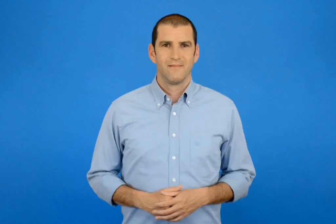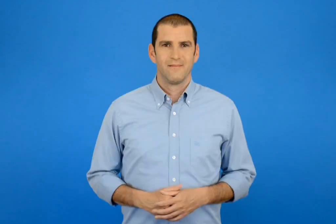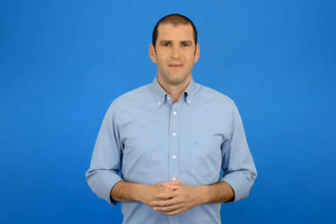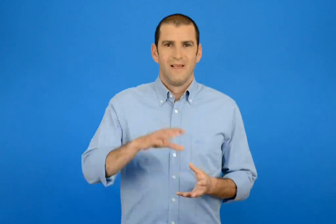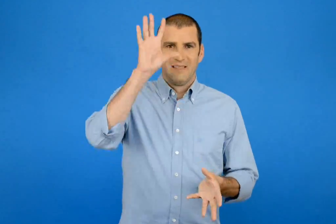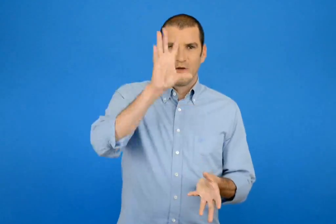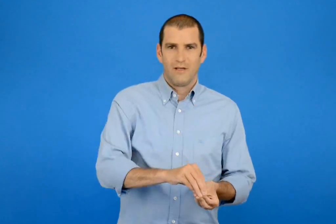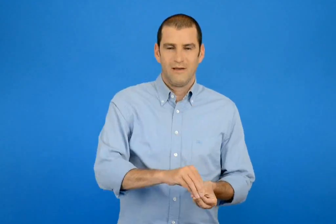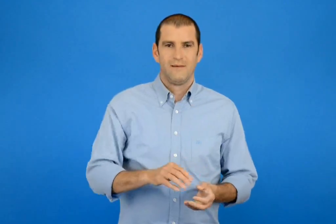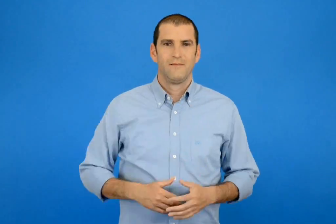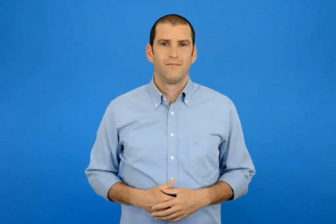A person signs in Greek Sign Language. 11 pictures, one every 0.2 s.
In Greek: συνολικά
